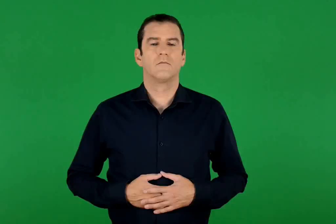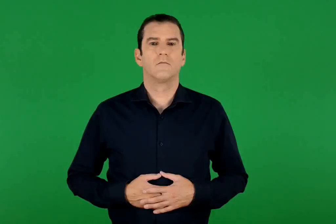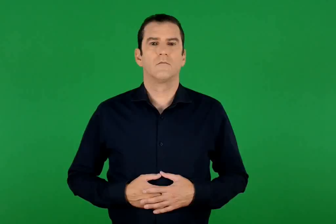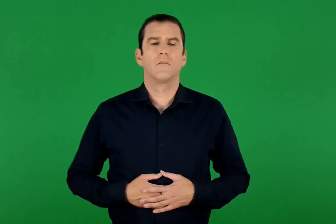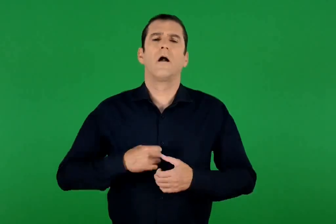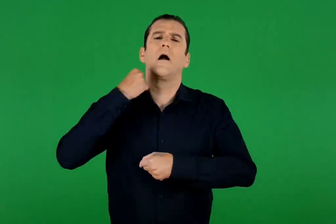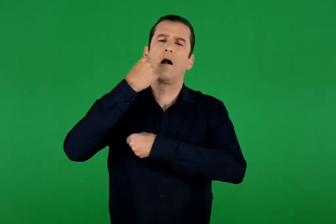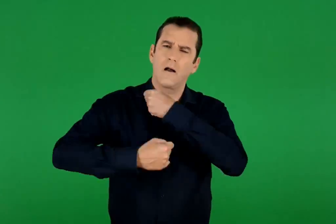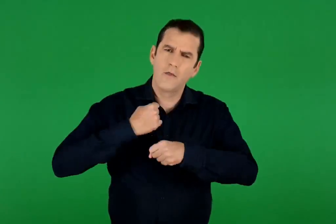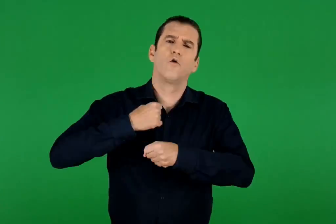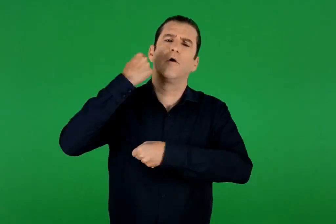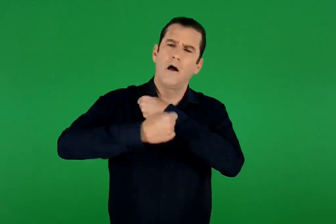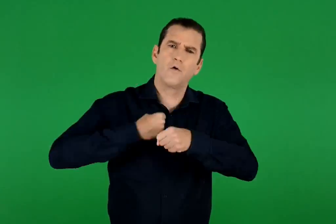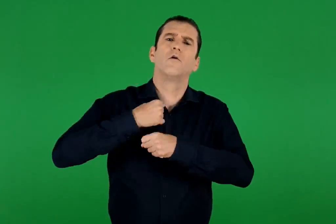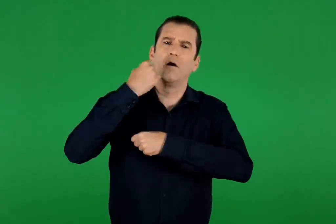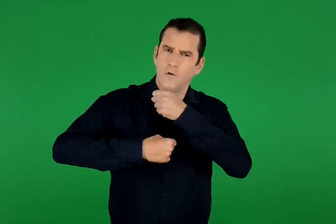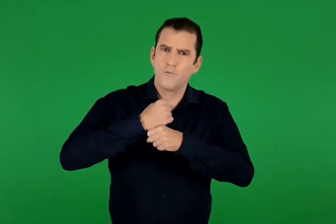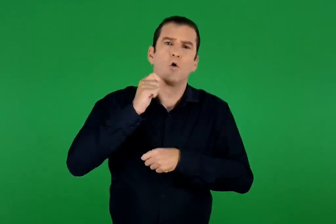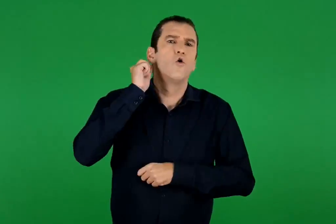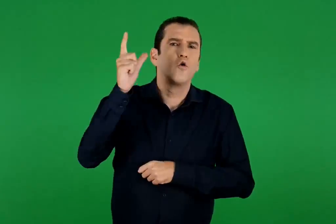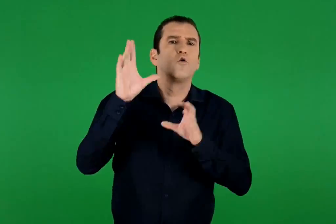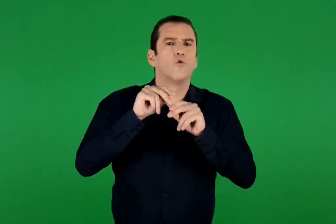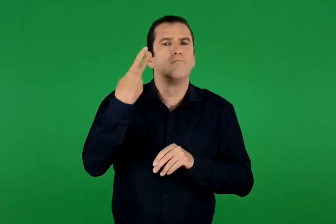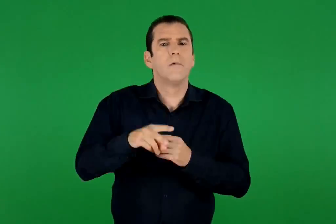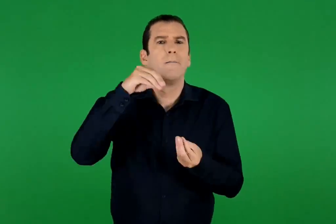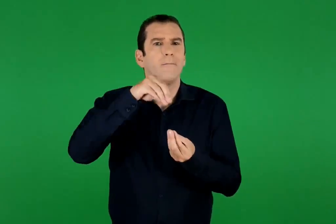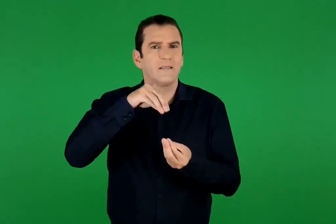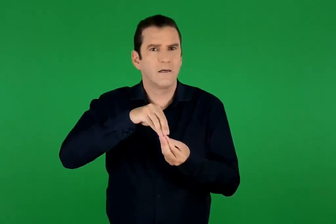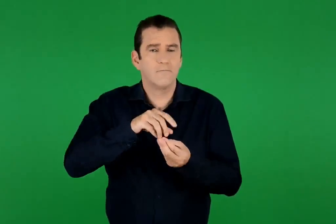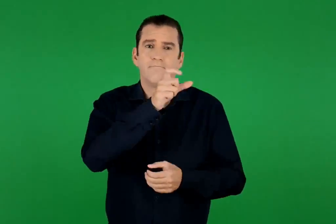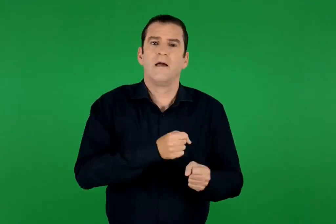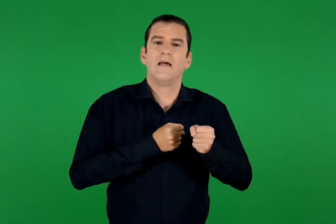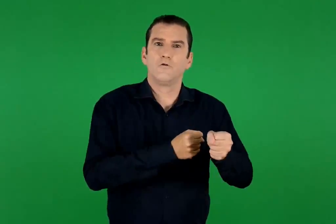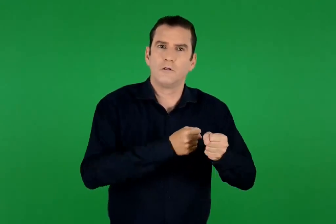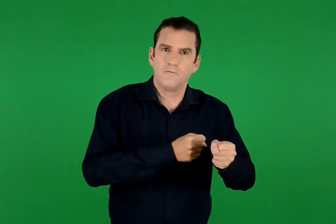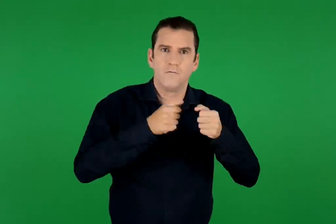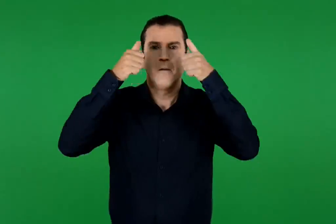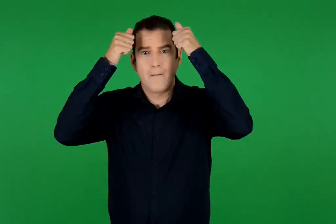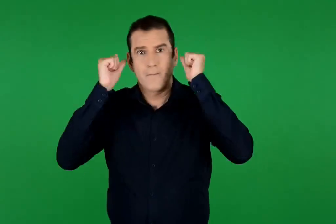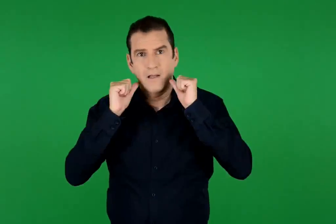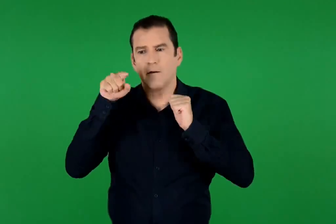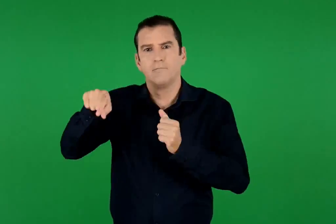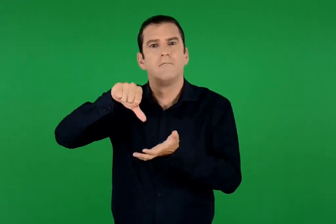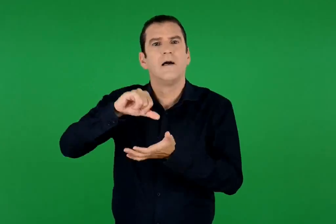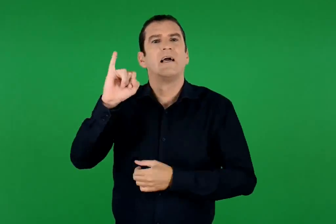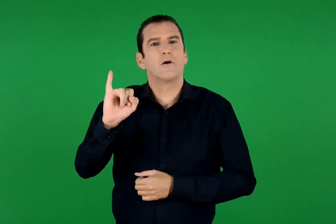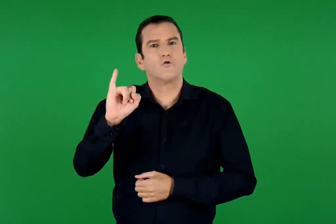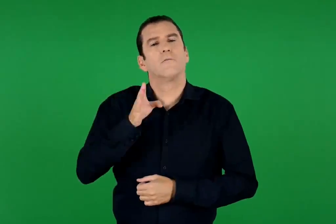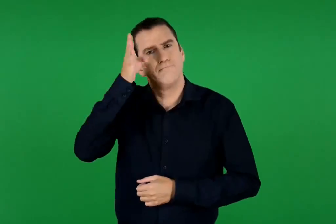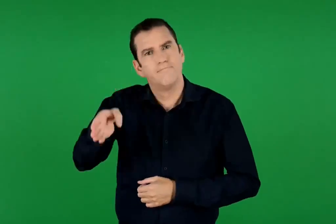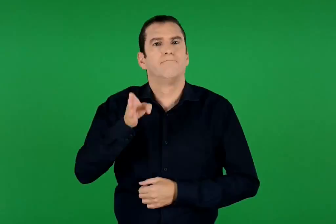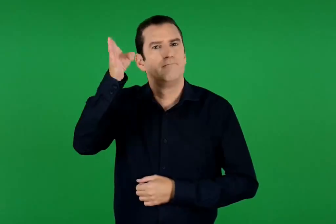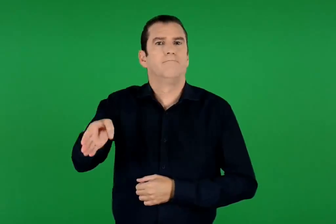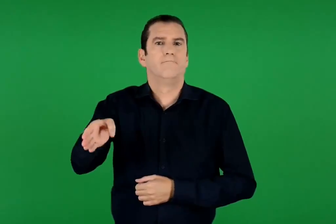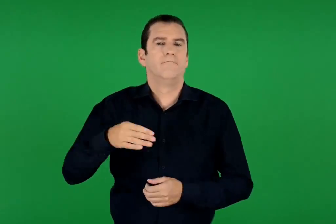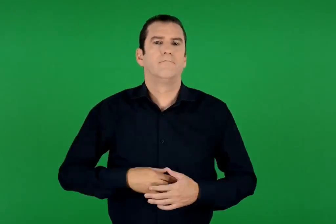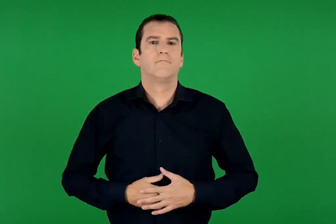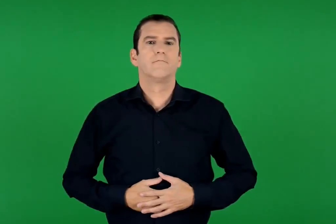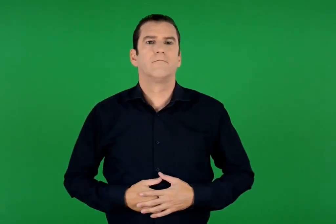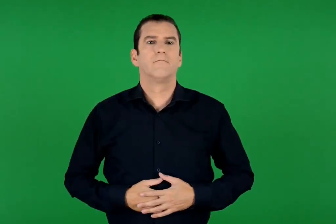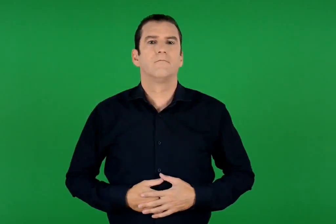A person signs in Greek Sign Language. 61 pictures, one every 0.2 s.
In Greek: κάθε χρόνο , στη γιορτή του πάσχα , ο ιωσήφ και η μαρία πήγαιναν στα ιεροσόλυμα
